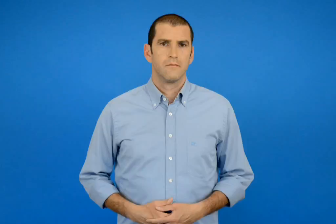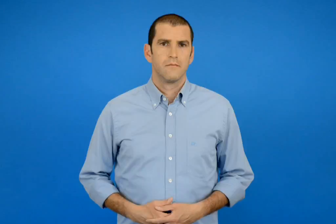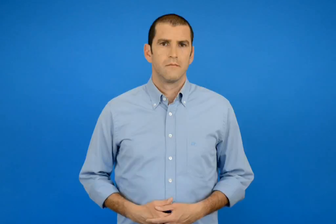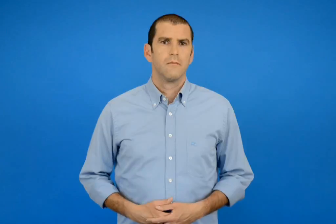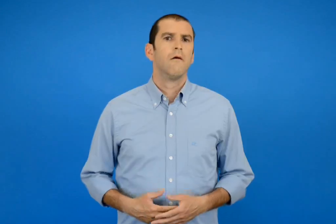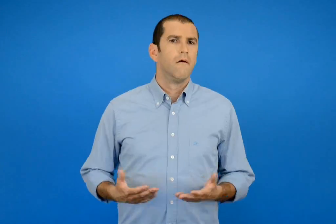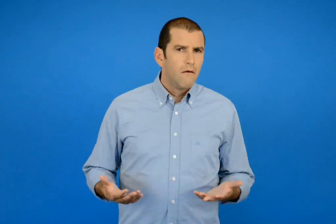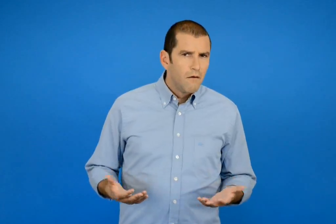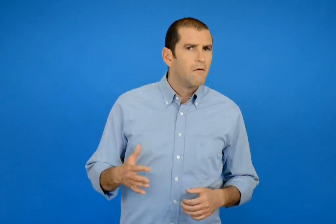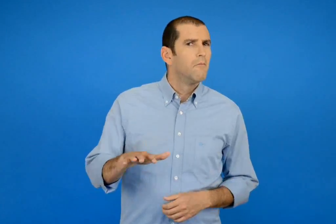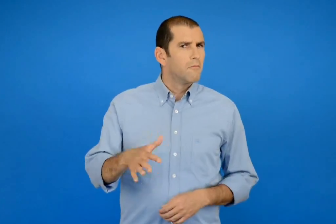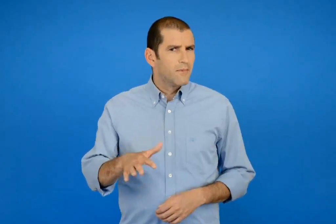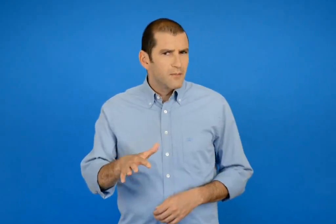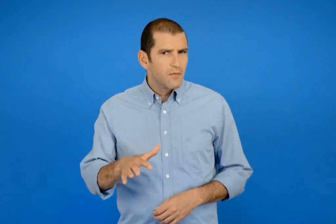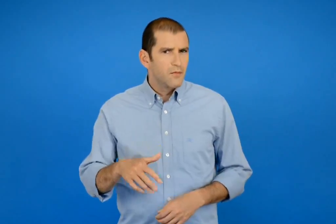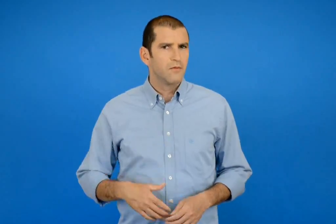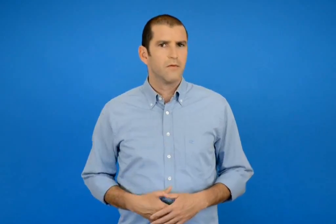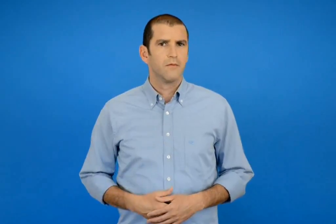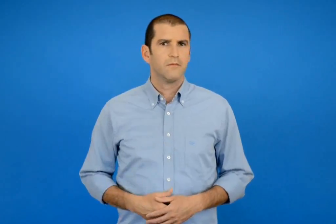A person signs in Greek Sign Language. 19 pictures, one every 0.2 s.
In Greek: δηλαδή περίπου
